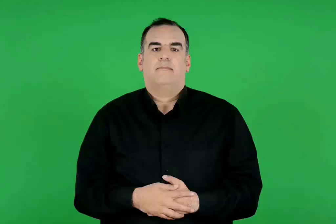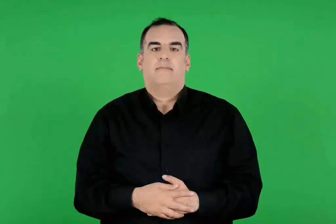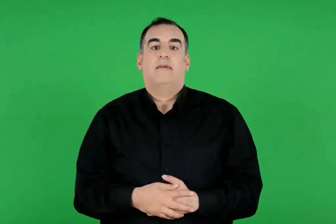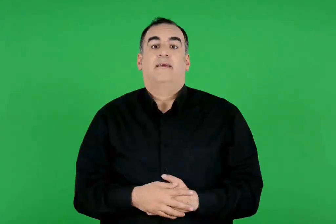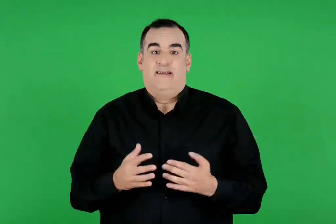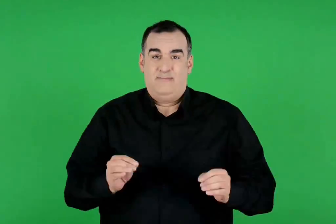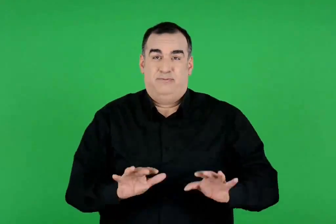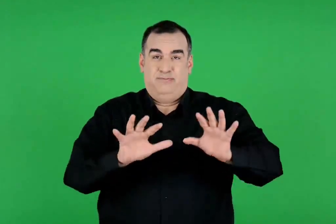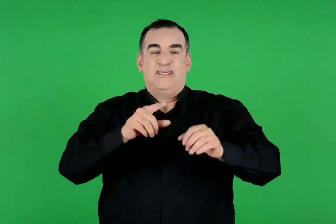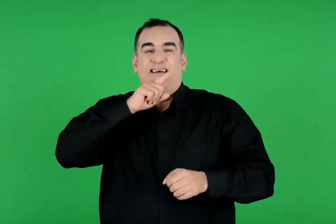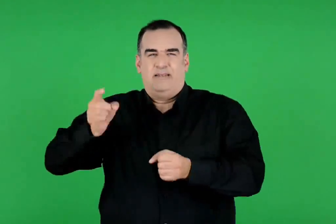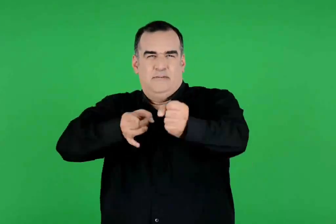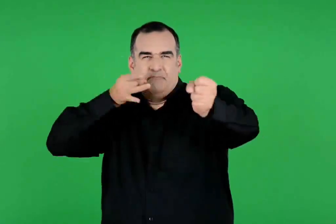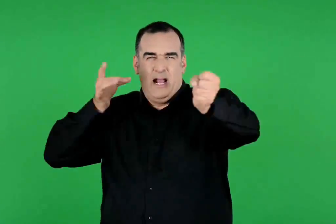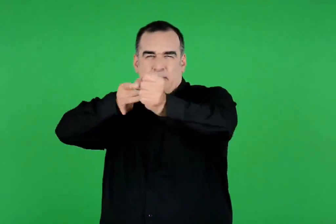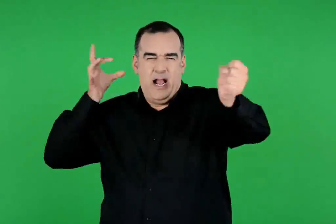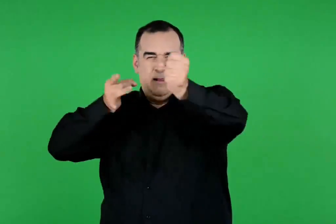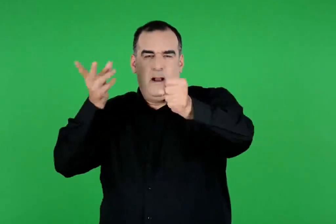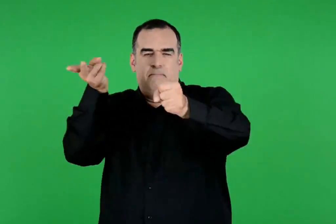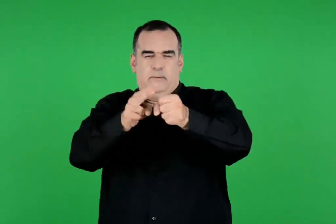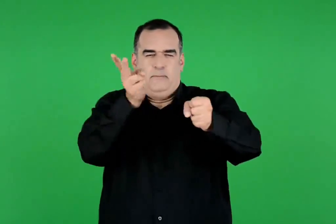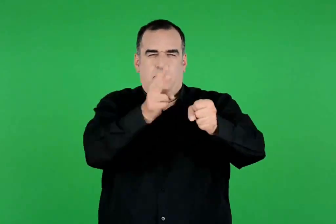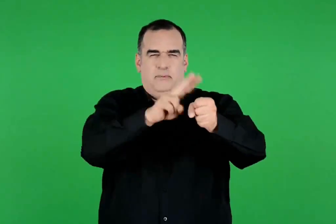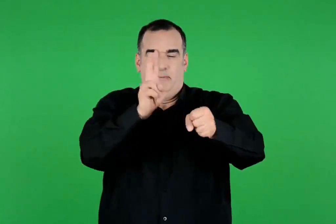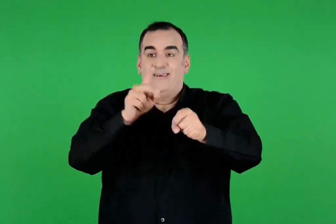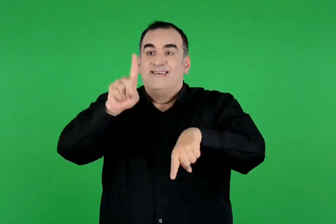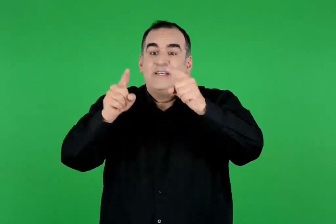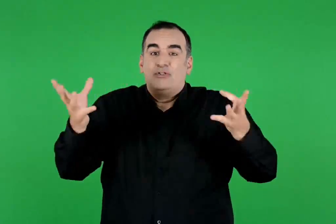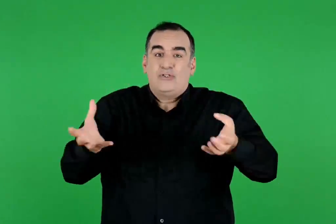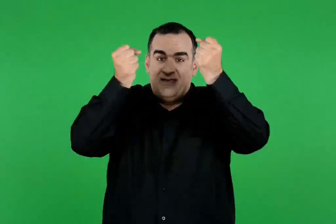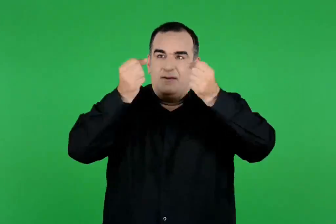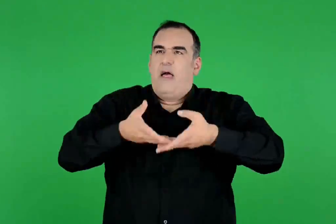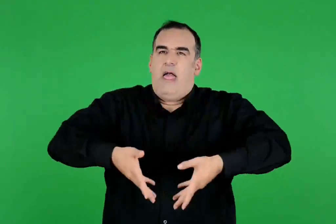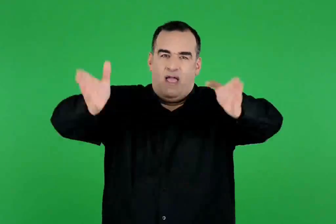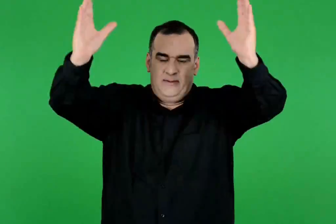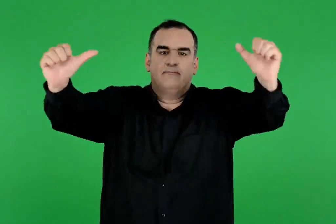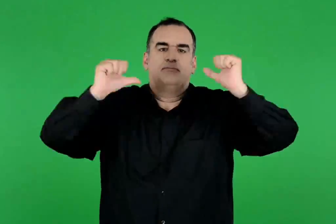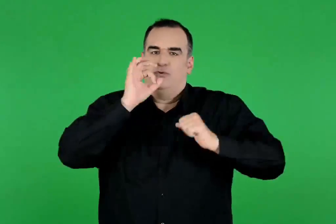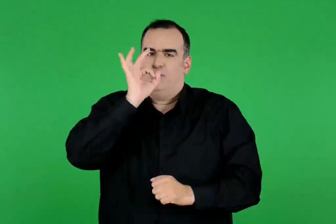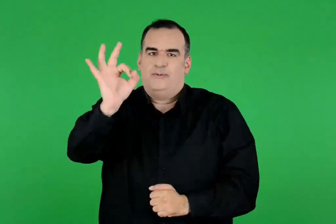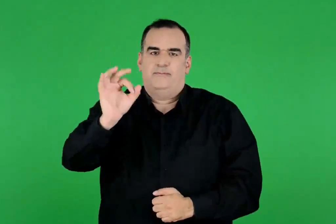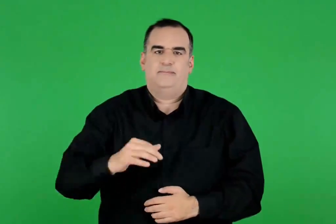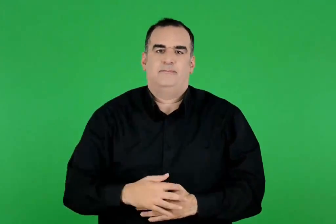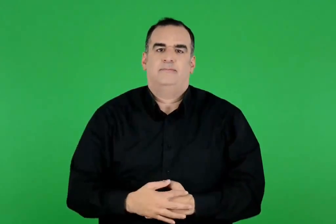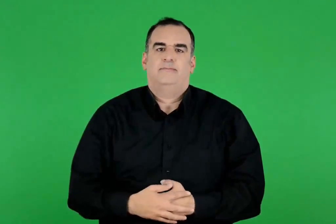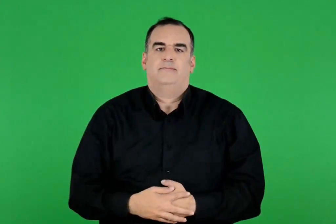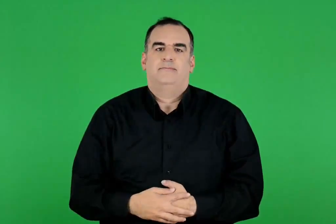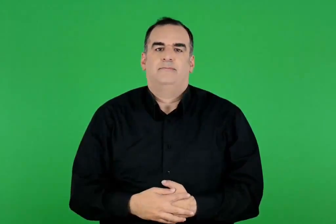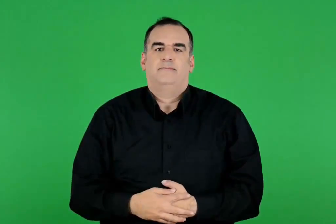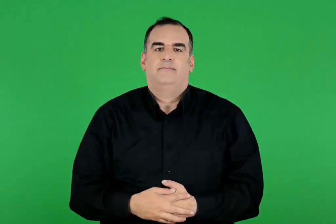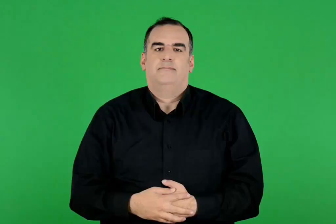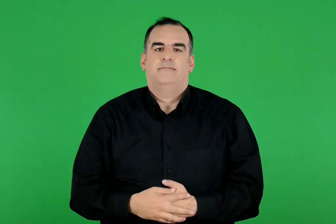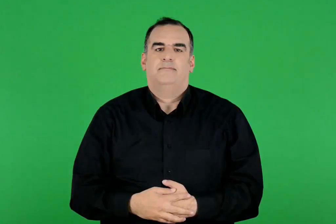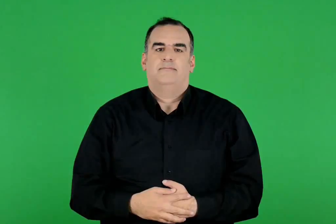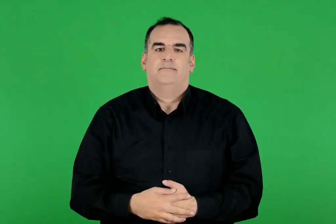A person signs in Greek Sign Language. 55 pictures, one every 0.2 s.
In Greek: τότε ο ηρακλής με τα βέλη του σκότωσε πολλά. όσα γλίτωσαν έφυγαν μακριά και δεν ξαναφάνηκαν
